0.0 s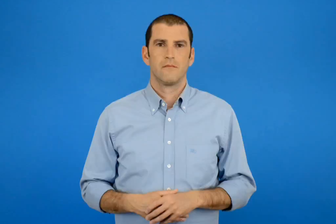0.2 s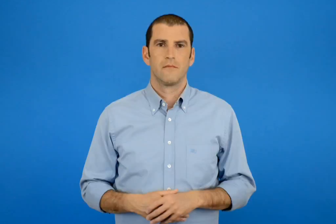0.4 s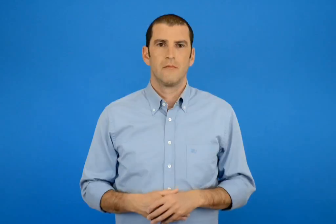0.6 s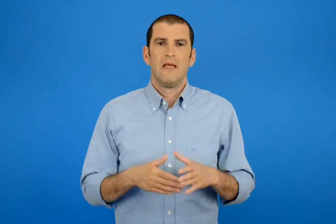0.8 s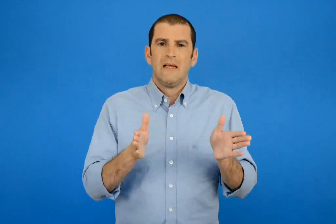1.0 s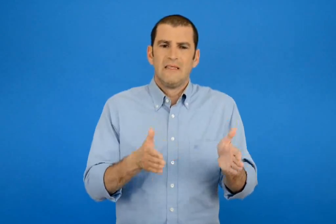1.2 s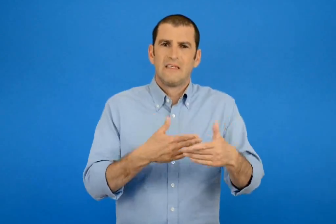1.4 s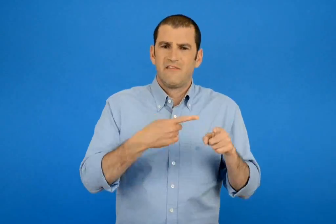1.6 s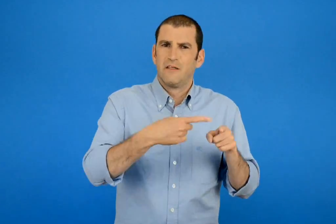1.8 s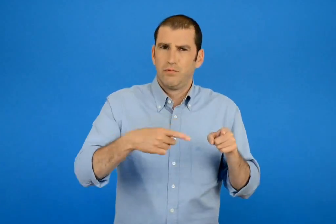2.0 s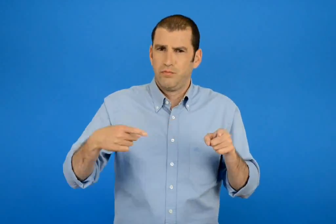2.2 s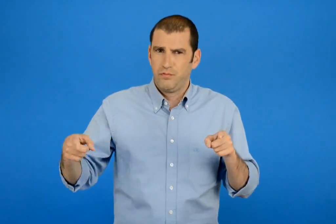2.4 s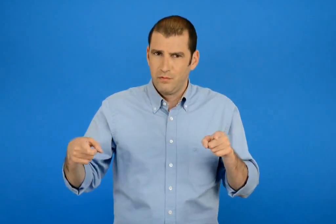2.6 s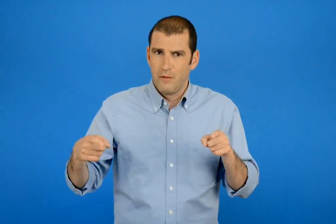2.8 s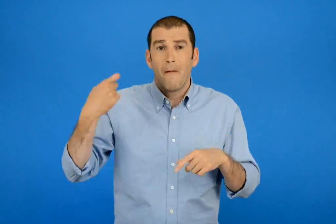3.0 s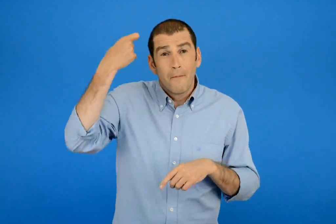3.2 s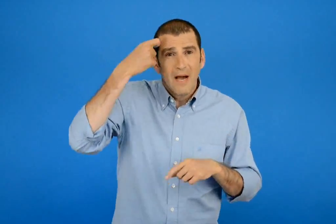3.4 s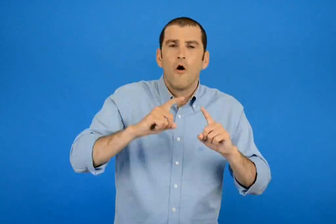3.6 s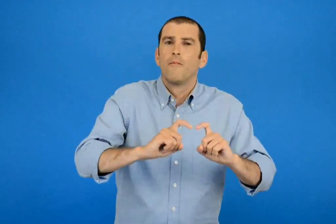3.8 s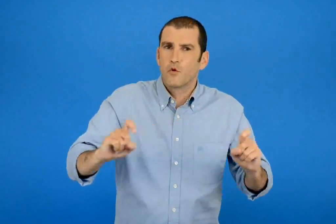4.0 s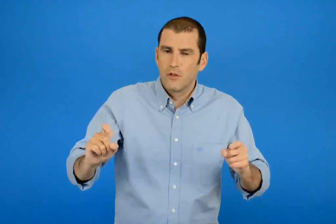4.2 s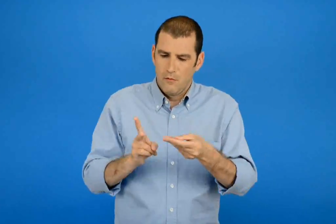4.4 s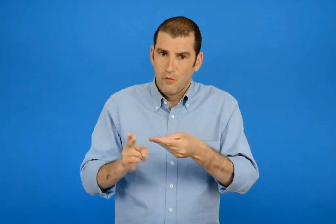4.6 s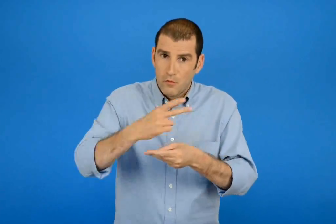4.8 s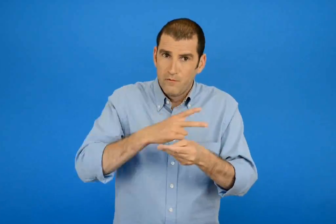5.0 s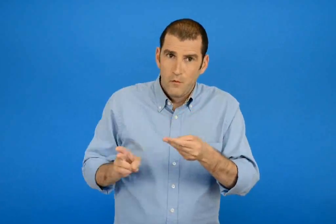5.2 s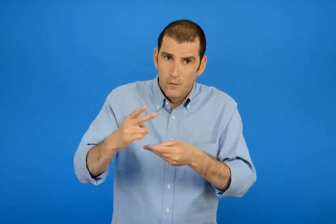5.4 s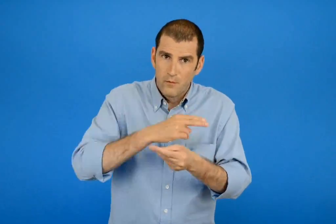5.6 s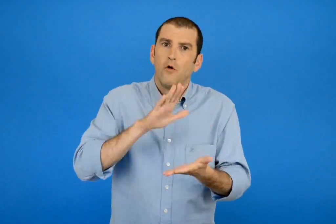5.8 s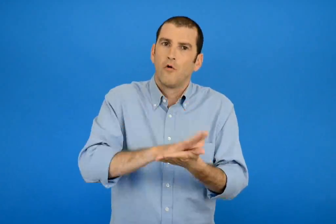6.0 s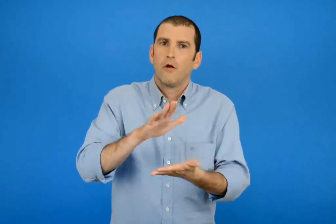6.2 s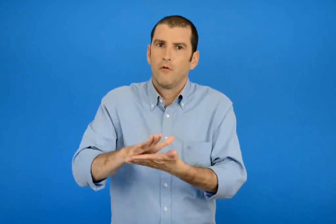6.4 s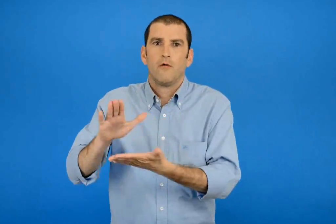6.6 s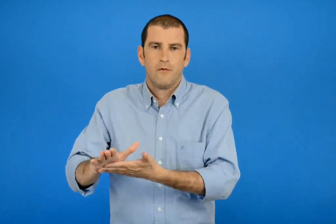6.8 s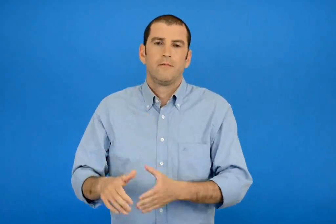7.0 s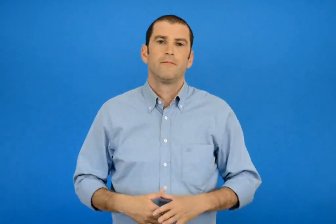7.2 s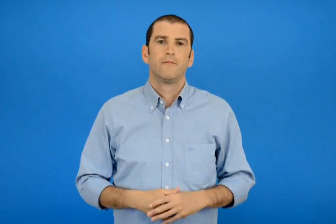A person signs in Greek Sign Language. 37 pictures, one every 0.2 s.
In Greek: κόβουν και κολλούν συσκευασίες των αγαπημένων τους προϊόντων
